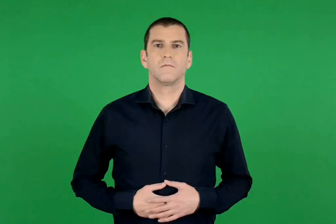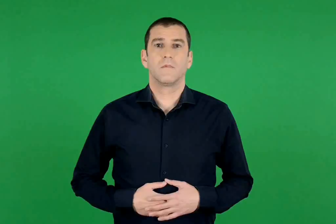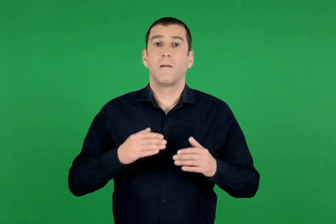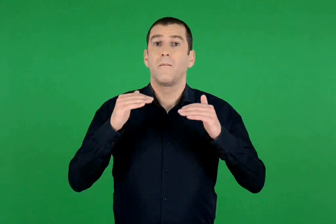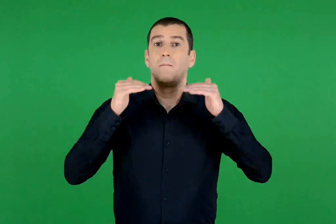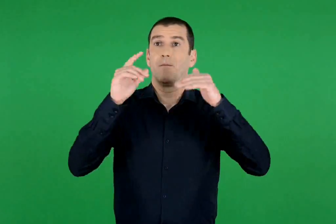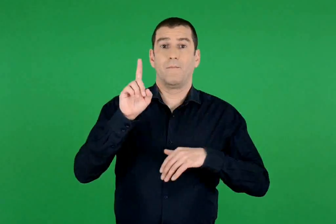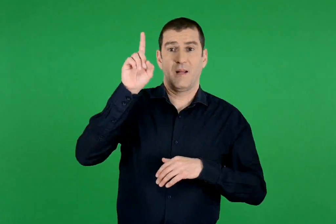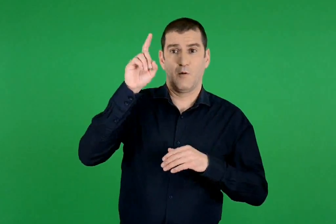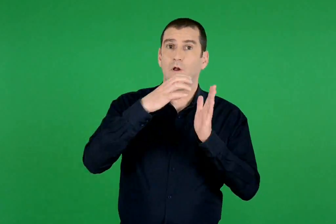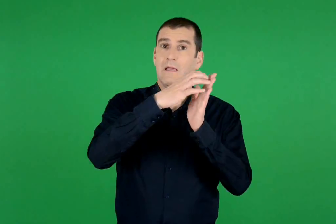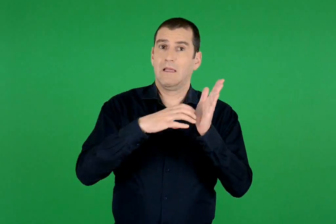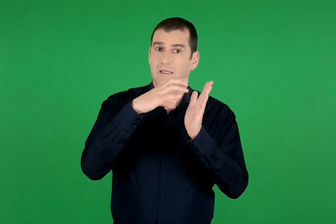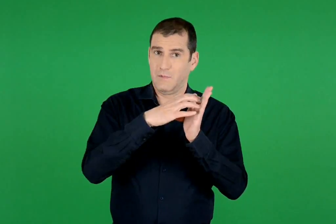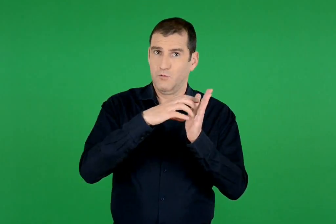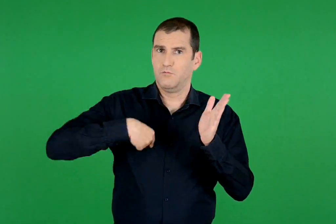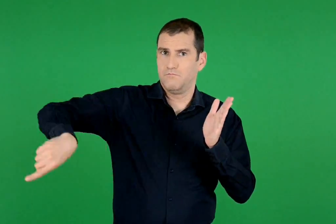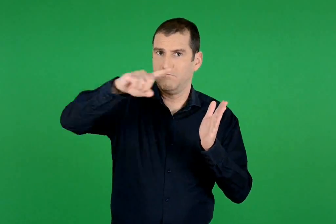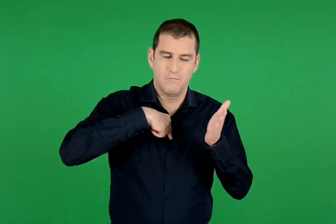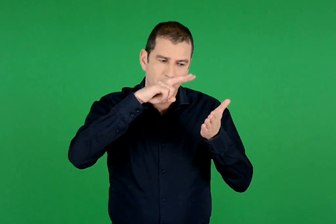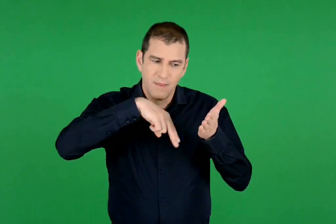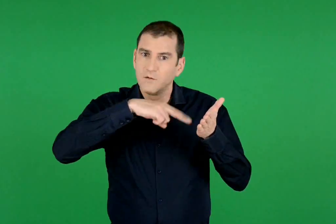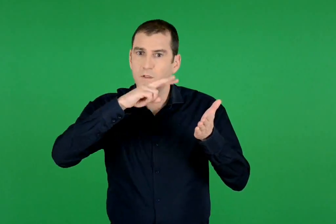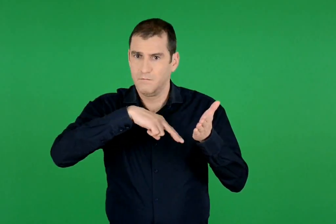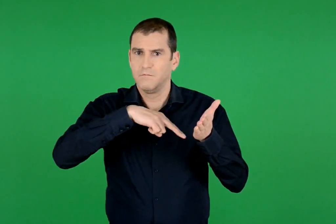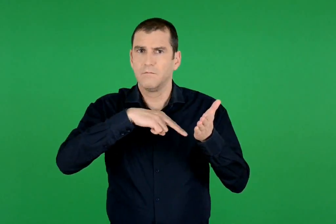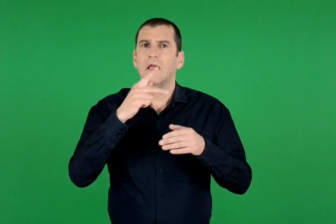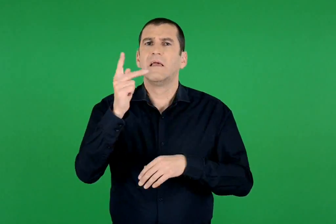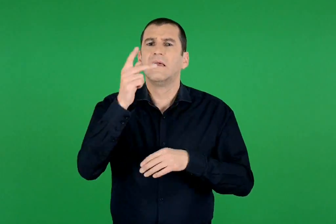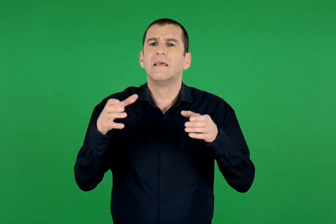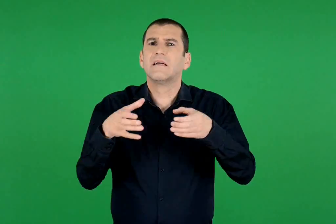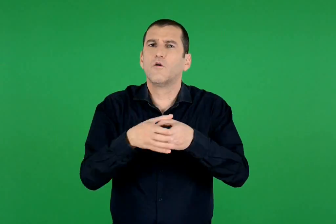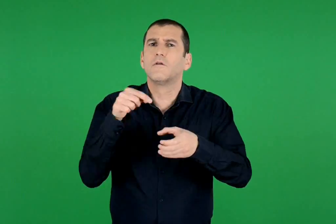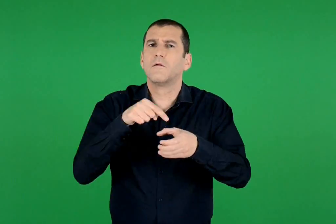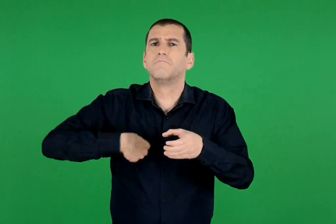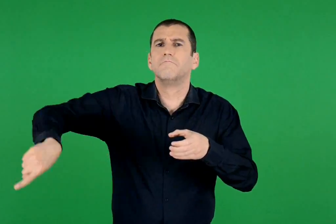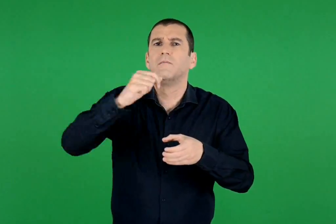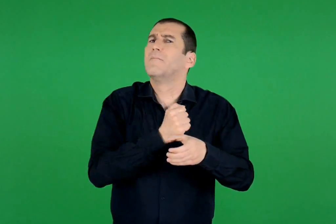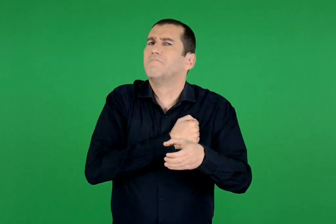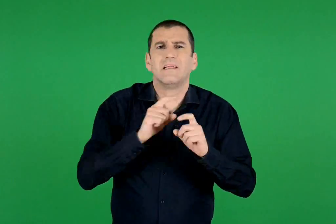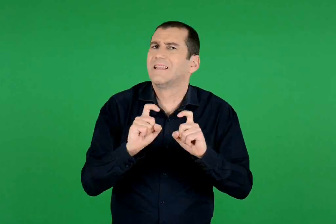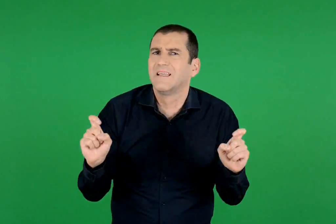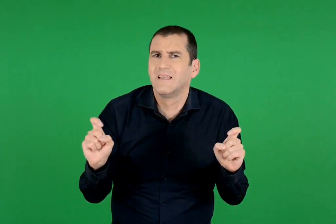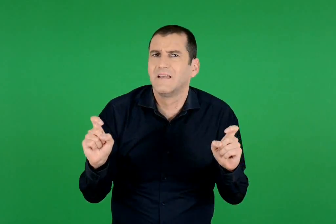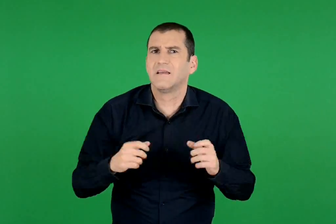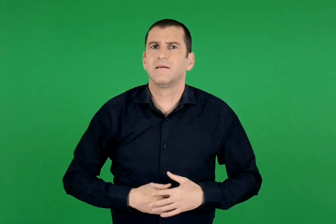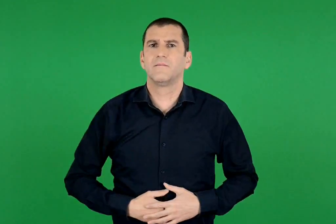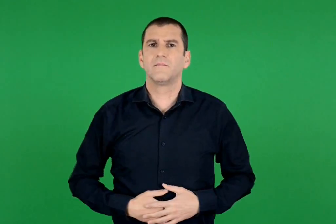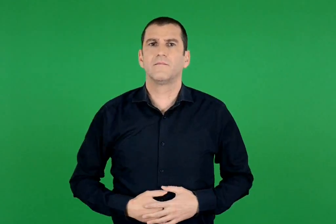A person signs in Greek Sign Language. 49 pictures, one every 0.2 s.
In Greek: διαβάζουμε το παραπάνω κείμενο. τι πιστεύουμε ότι είναι η κοινότητα ;
